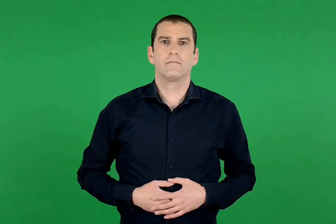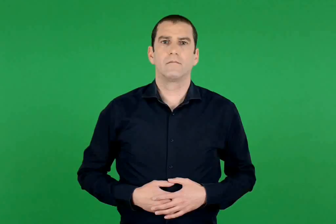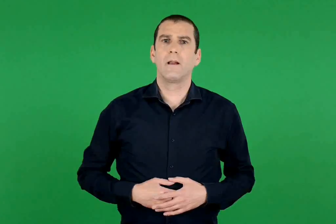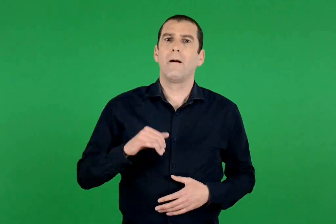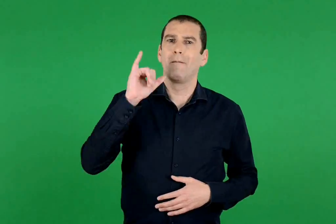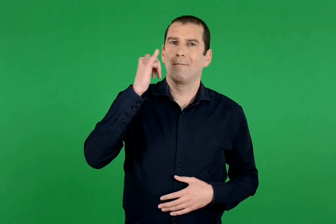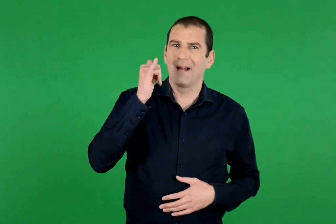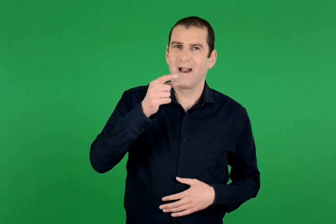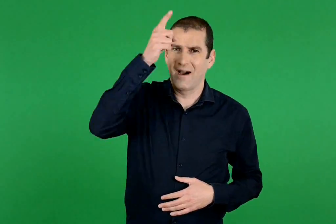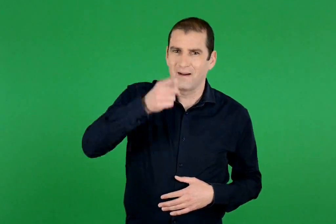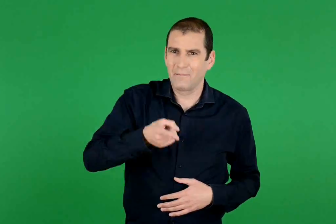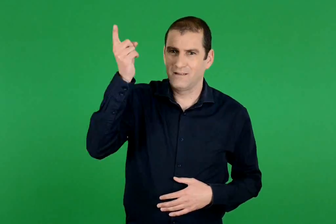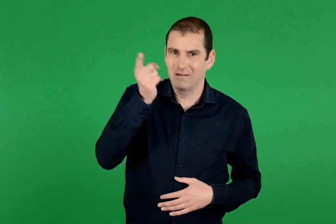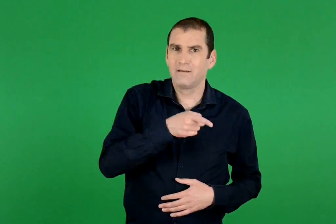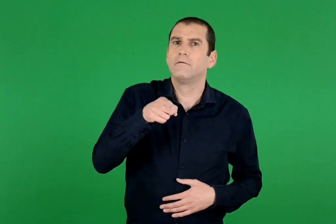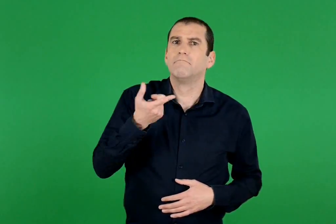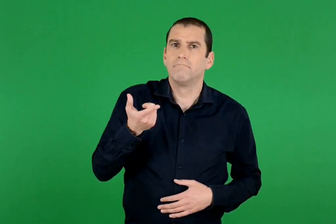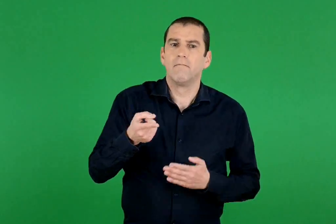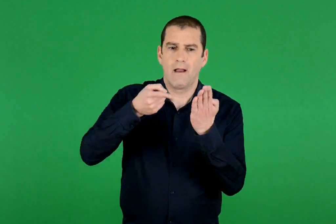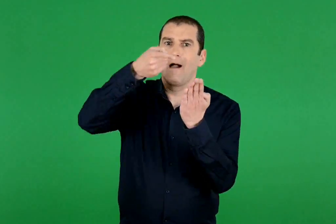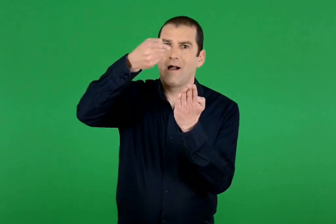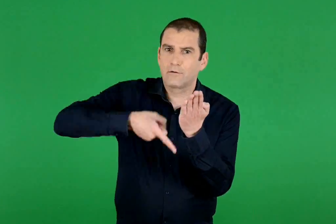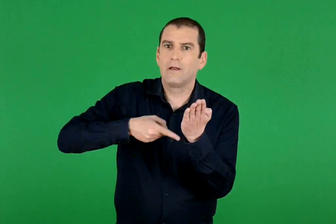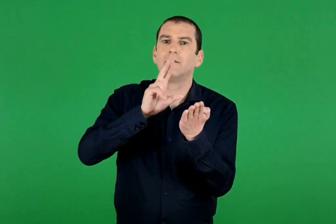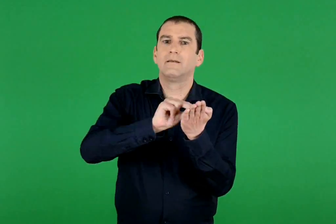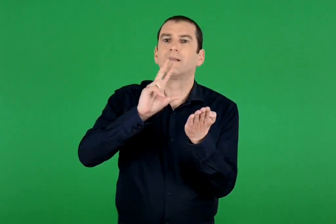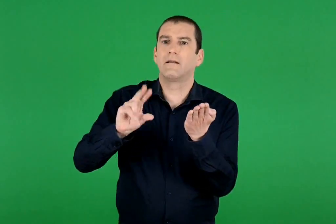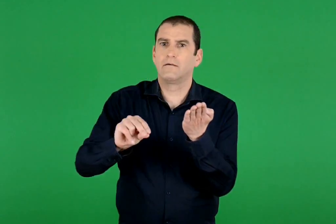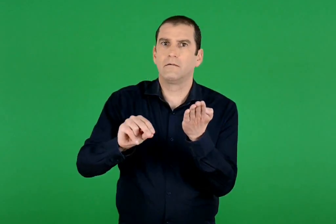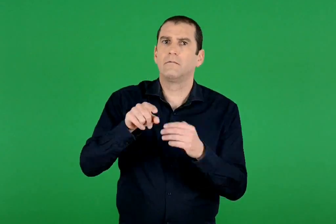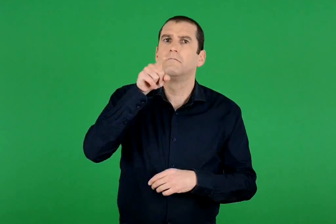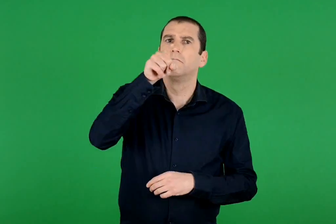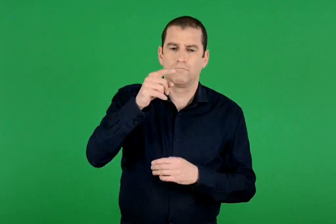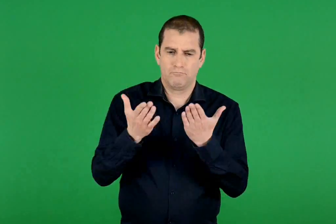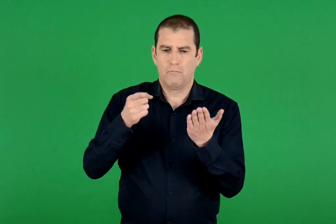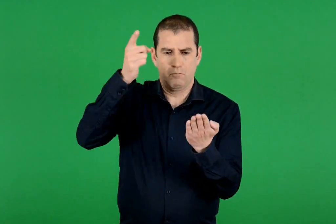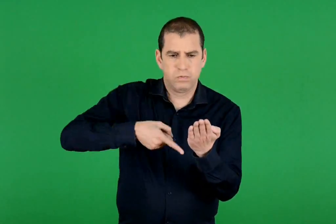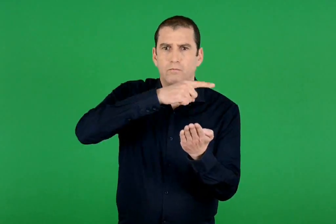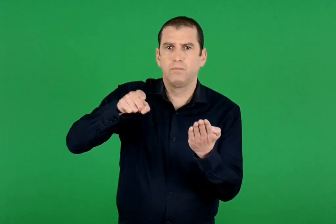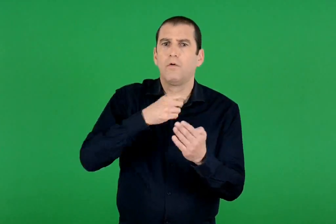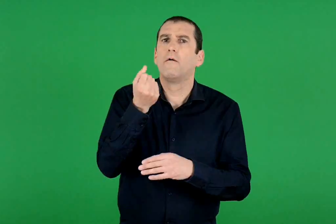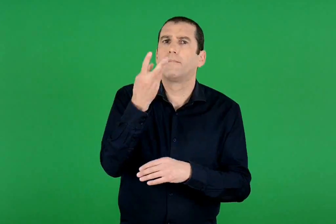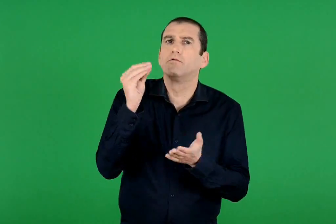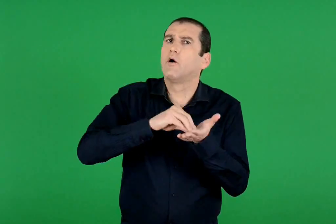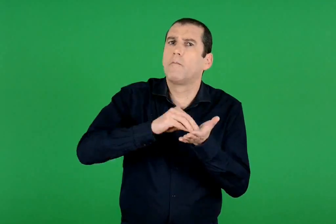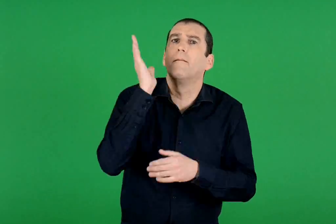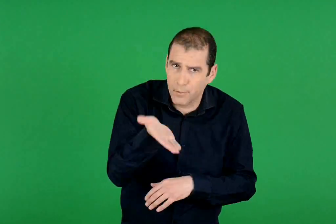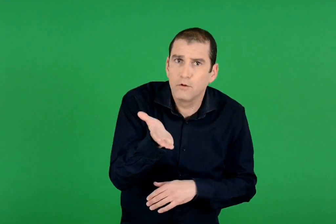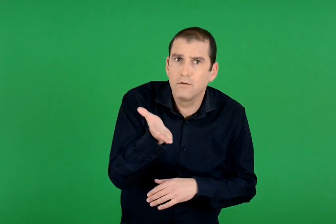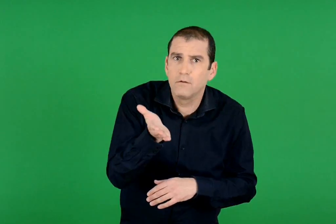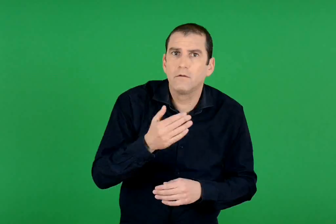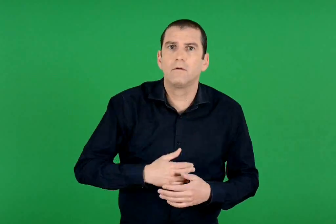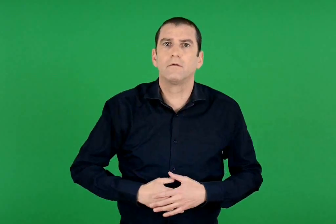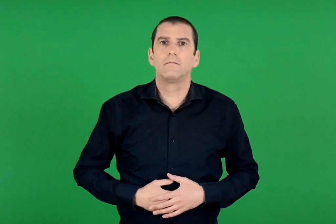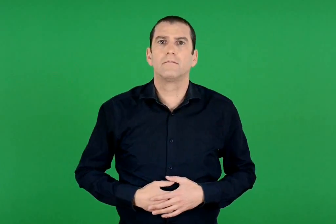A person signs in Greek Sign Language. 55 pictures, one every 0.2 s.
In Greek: οι μπλε γραμμές είναι δύο άξονες συμμετρίας. πόσους ακόμα μπορείς να χαράξεις ;
